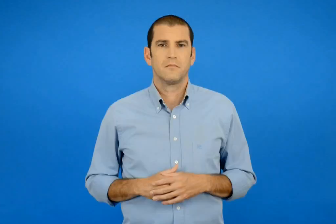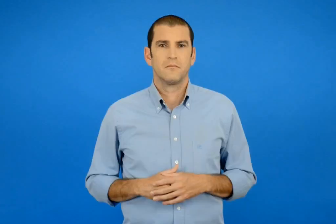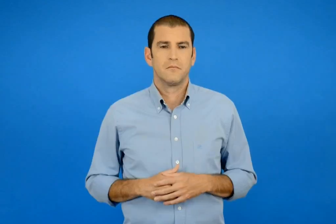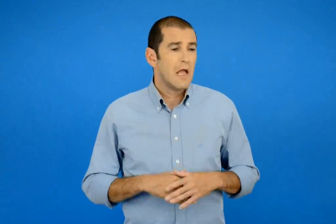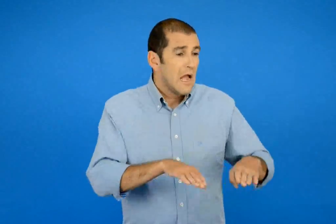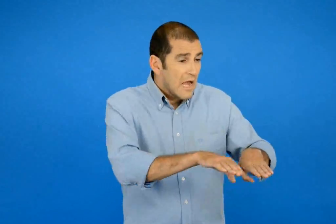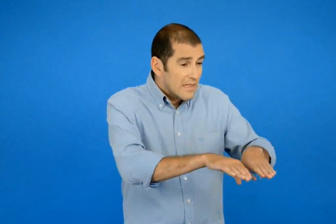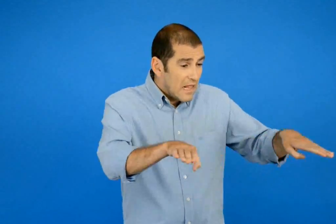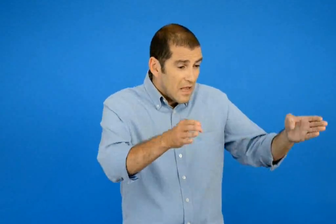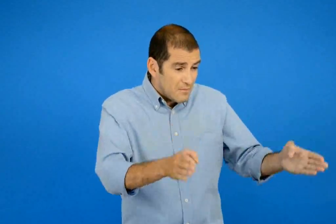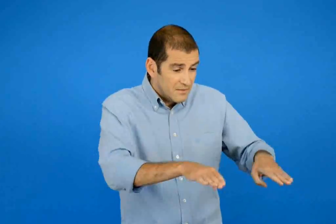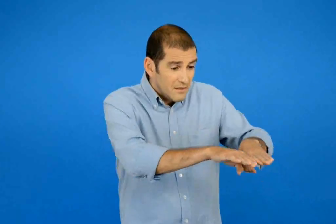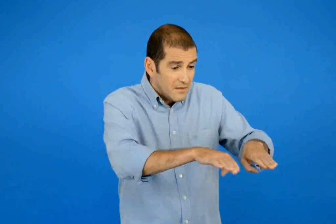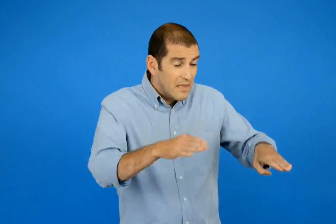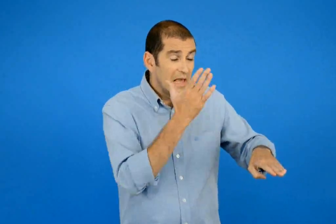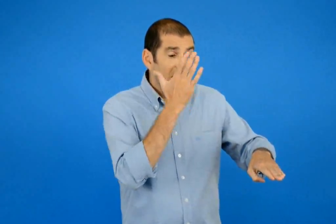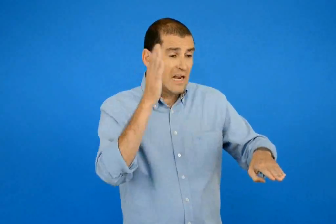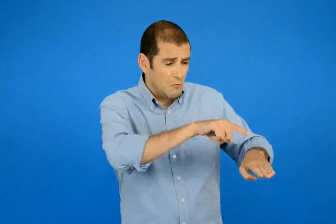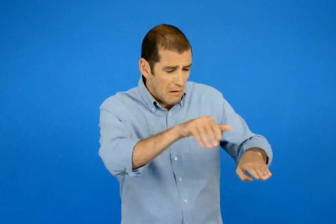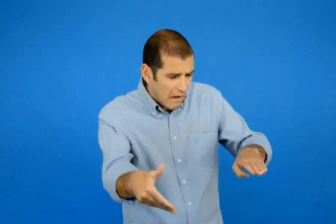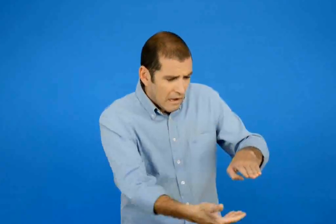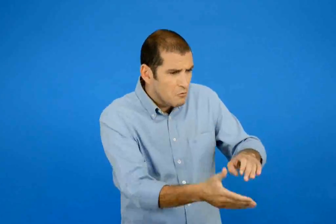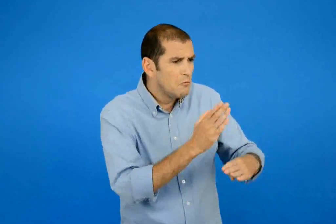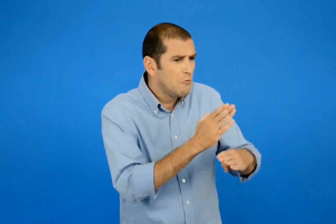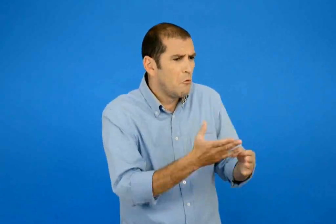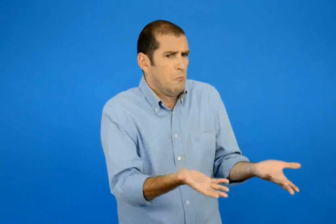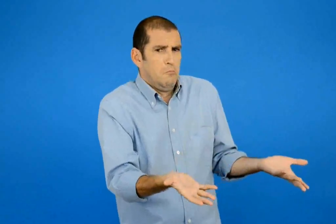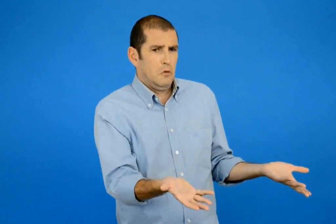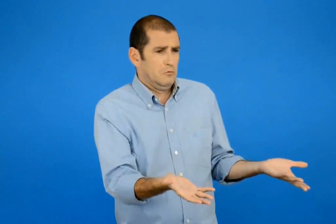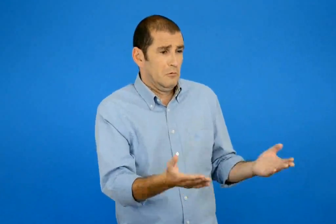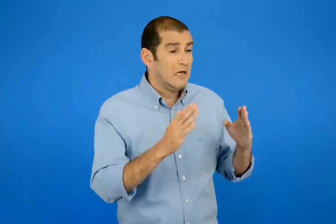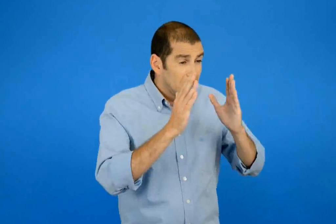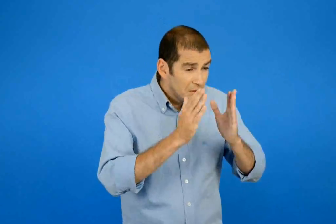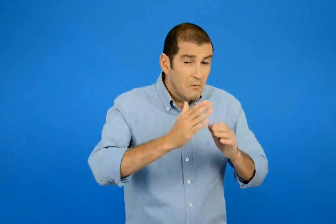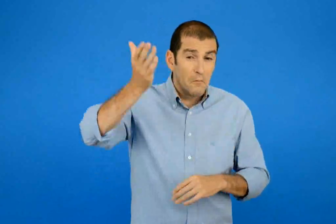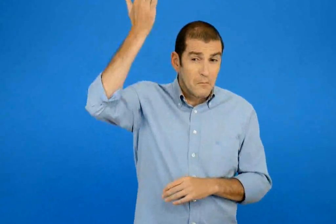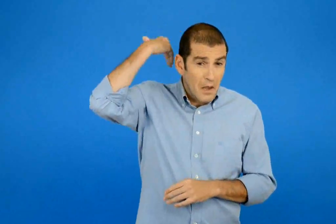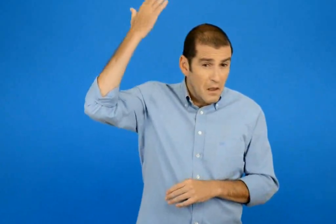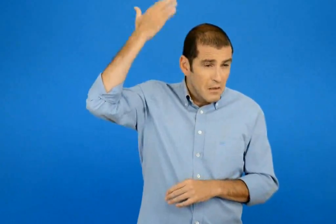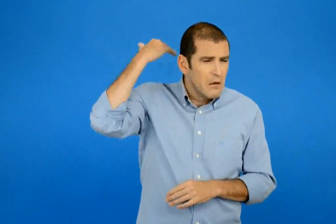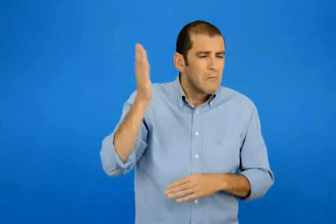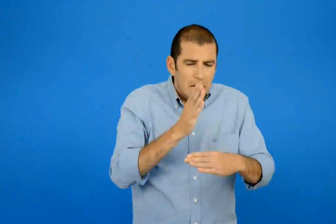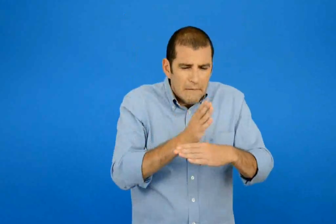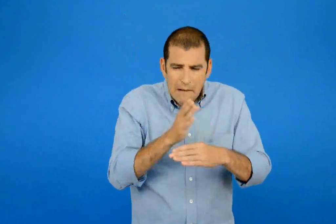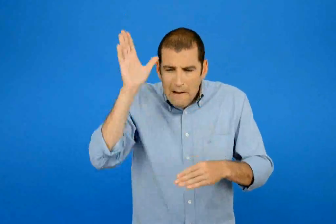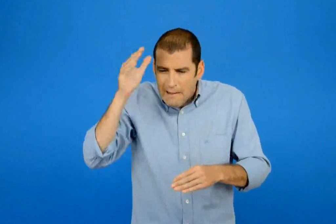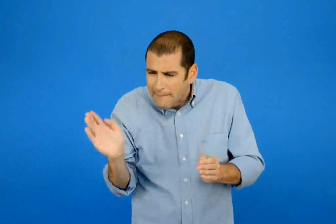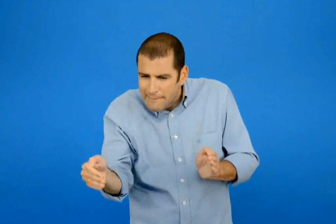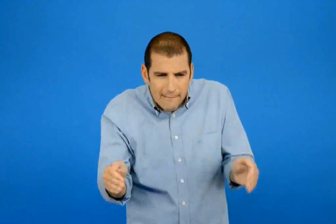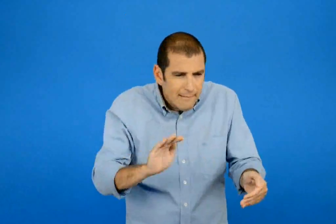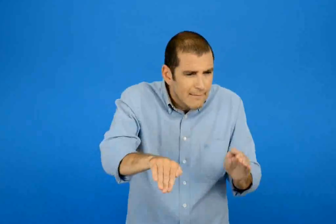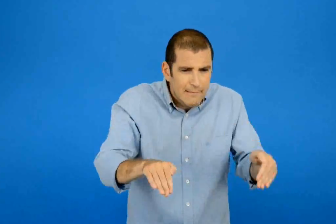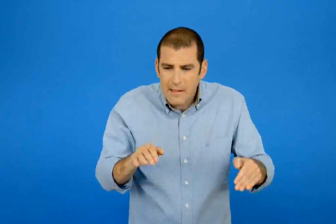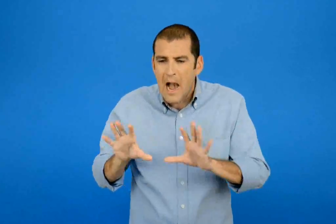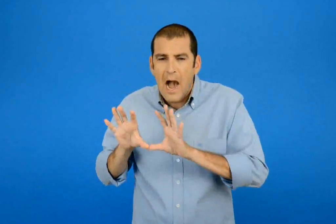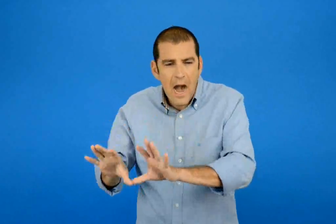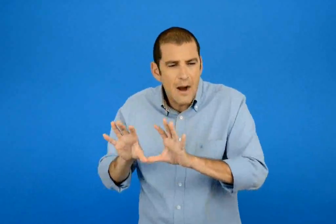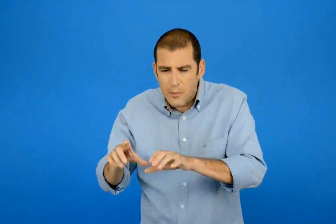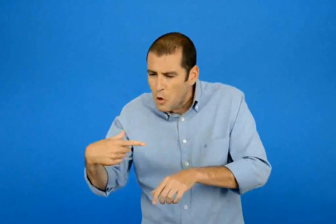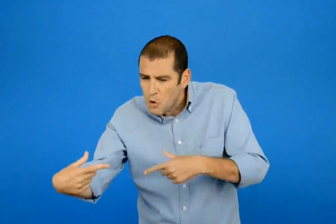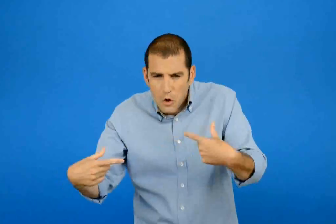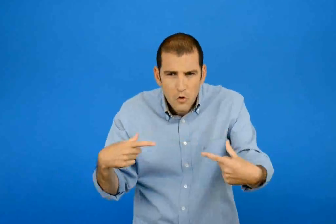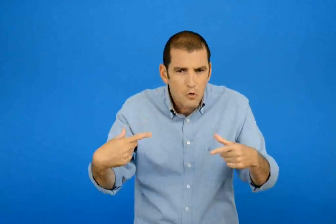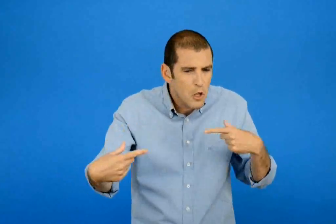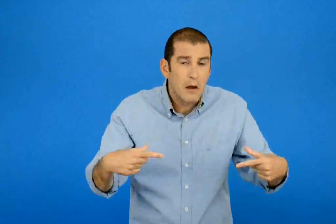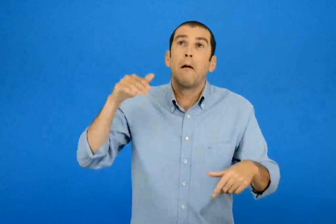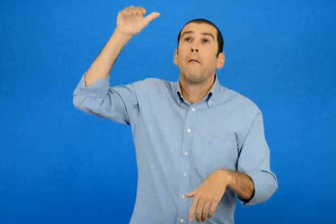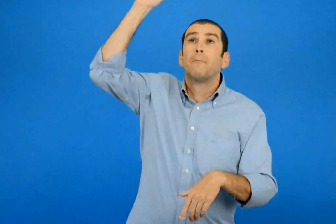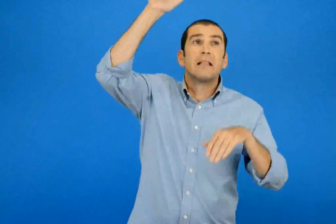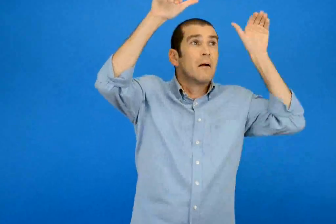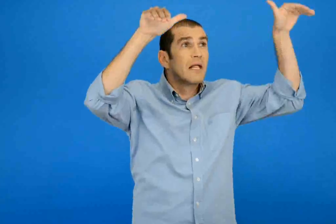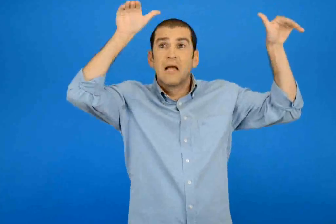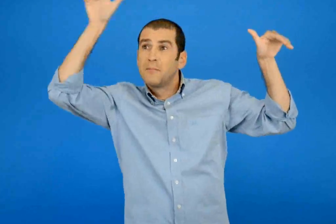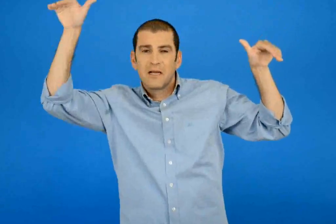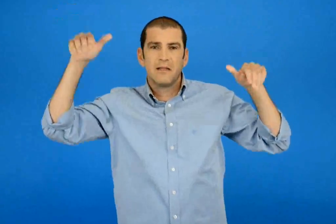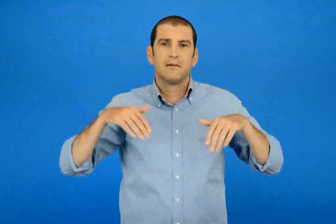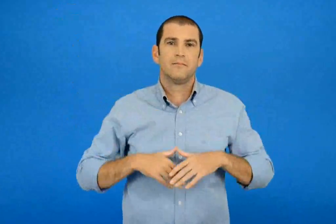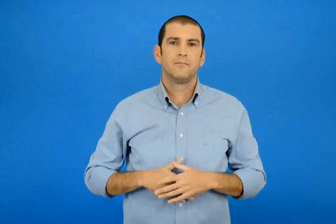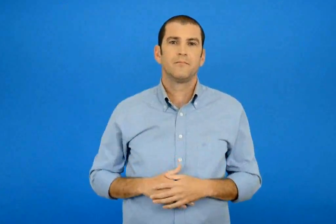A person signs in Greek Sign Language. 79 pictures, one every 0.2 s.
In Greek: που να κρυφτείς κάτω από το γυάλινο τραπέζι ; ενώ τα σπίτια παλιά είχαν μυστικές κρυψώνες γωνίες ανεξερεύνητες αποθήκες πατάρια
